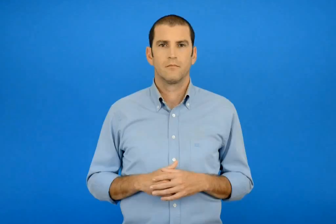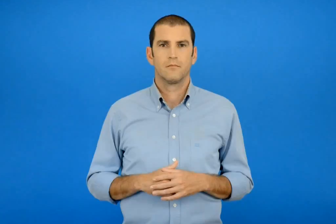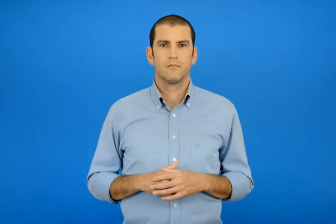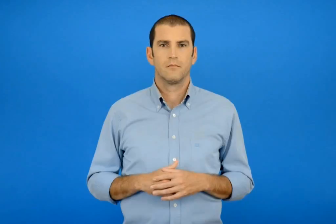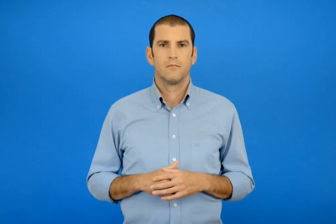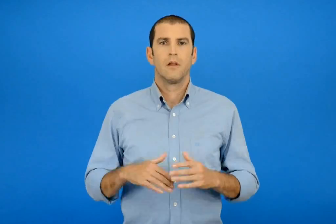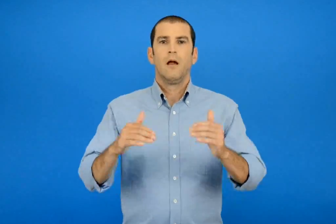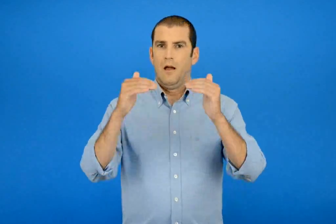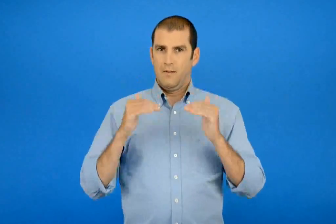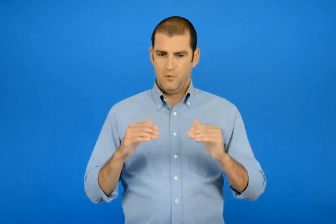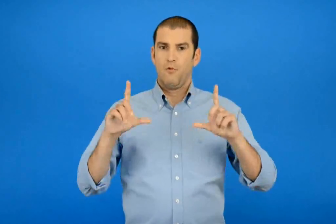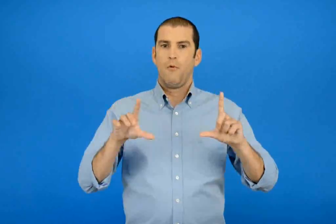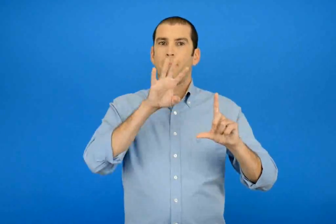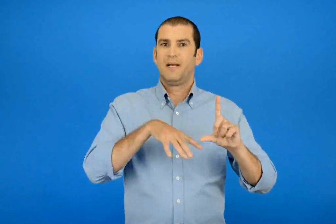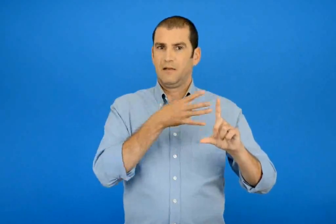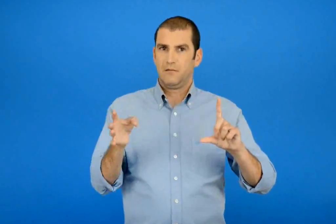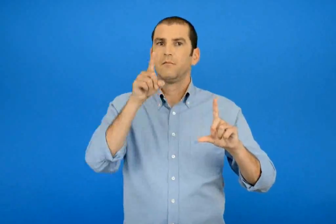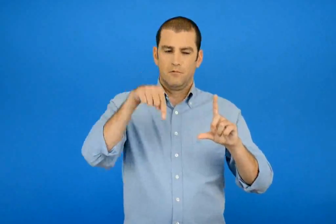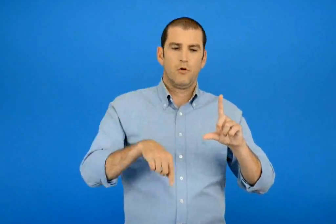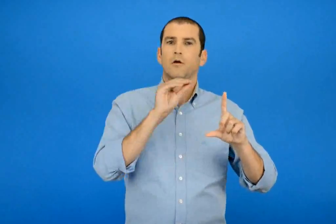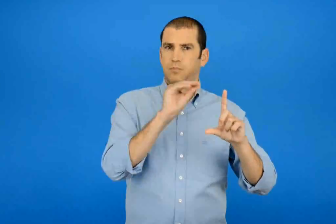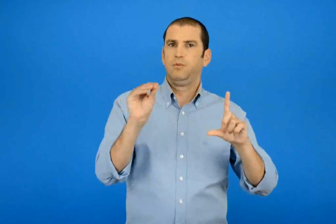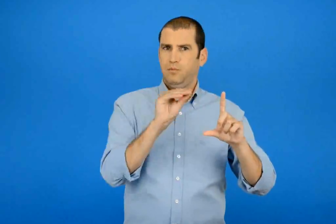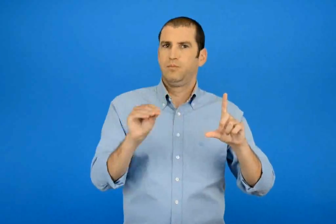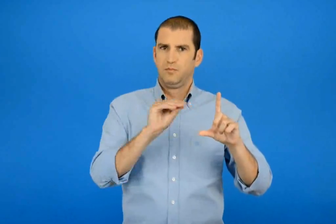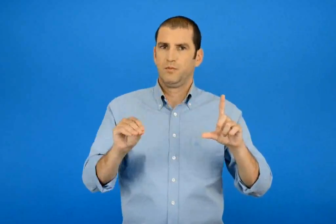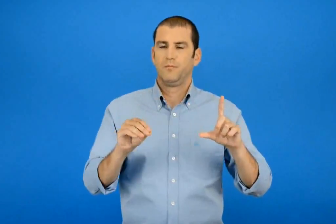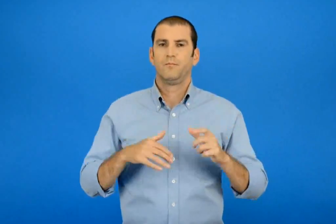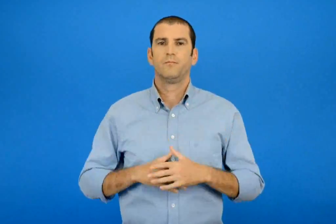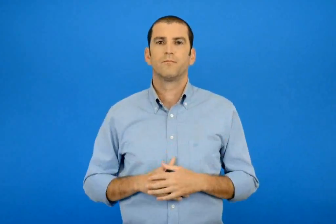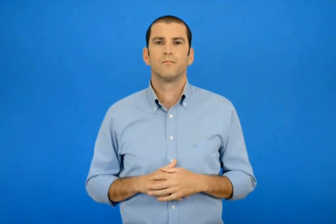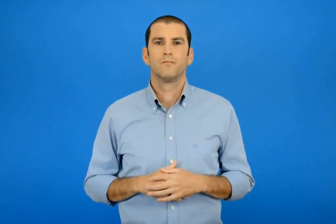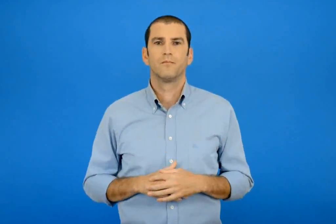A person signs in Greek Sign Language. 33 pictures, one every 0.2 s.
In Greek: τώρα συμπλήρωσε τον παρακάτω πίνακα
